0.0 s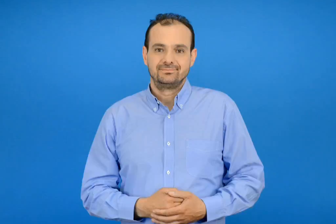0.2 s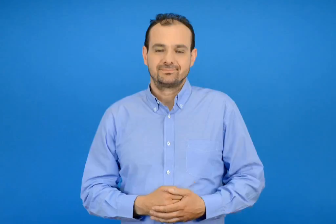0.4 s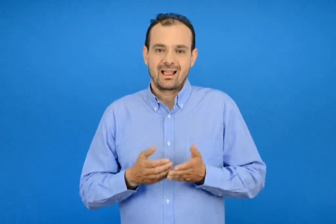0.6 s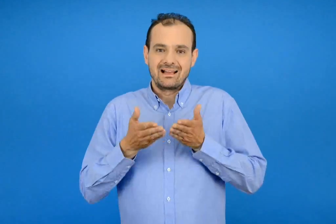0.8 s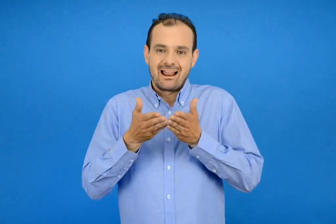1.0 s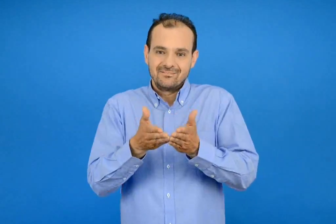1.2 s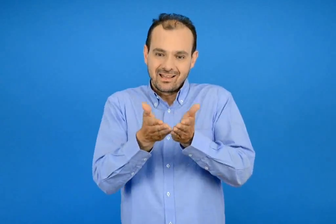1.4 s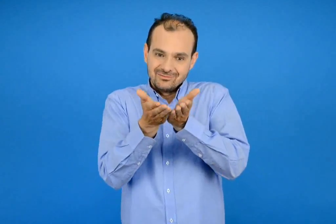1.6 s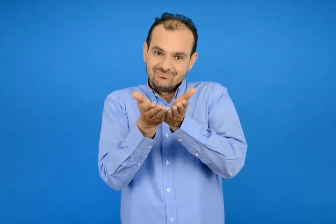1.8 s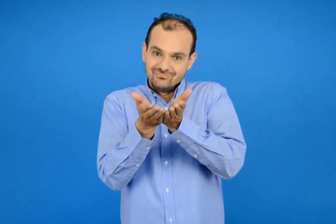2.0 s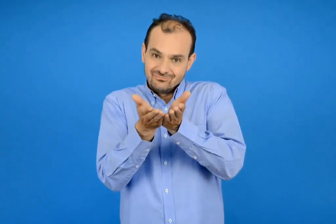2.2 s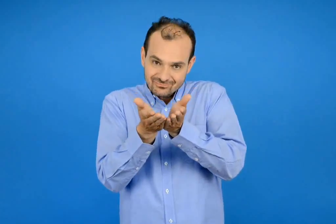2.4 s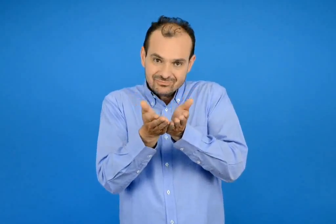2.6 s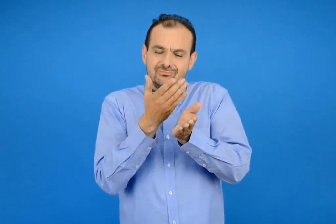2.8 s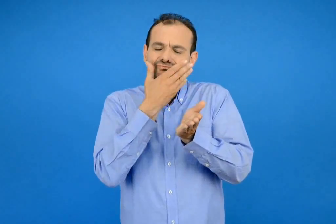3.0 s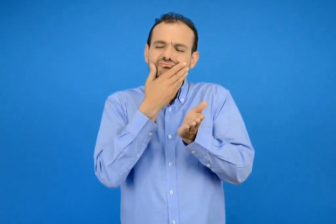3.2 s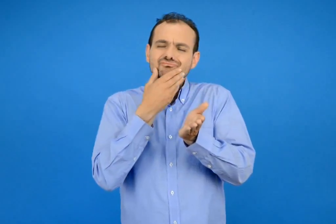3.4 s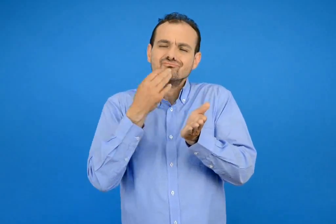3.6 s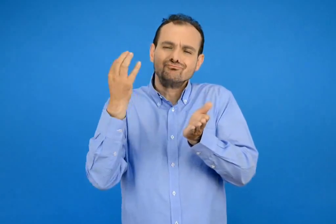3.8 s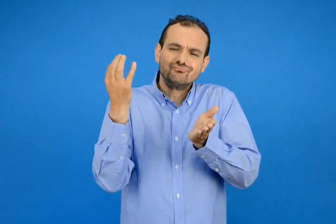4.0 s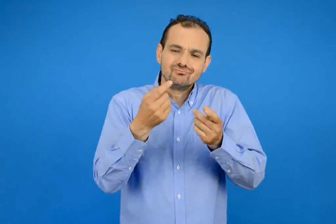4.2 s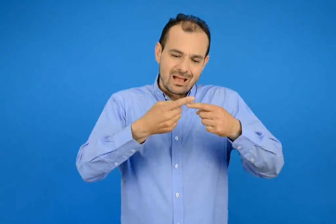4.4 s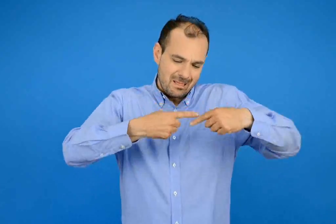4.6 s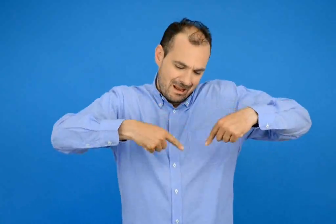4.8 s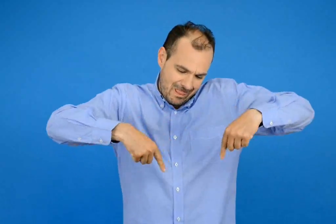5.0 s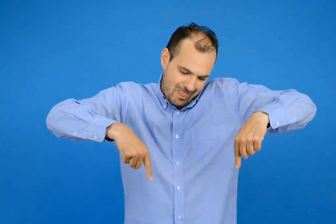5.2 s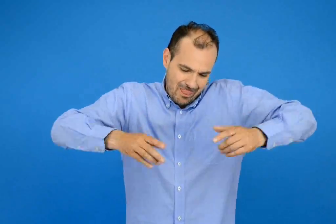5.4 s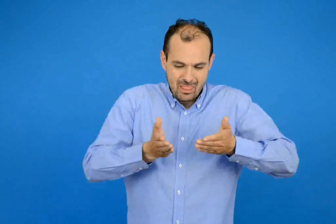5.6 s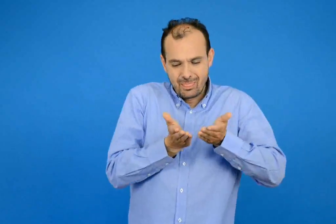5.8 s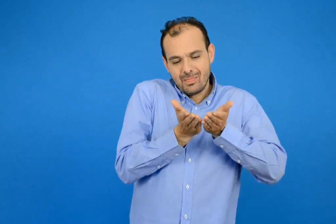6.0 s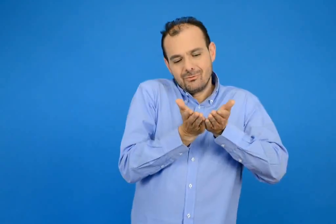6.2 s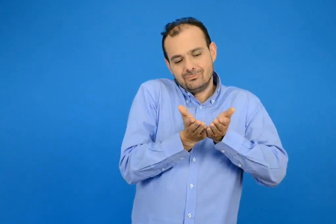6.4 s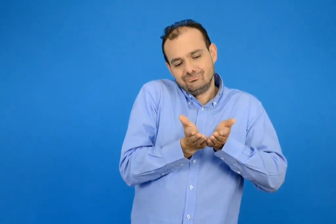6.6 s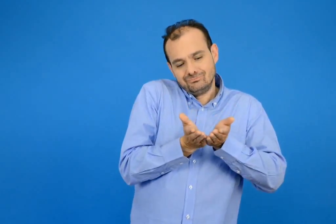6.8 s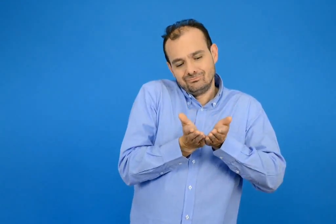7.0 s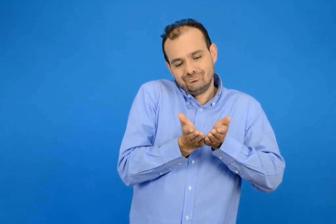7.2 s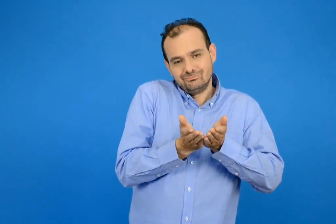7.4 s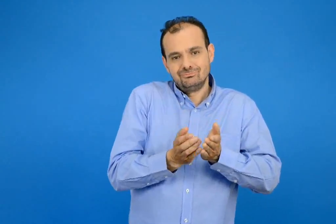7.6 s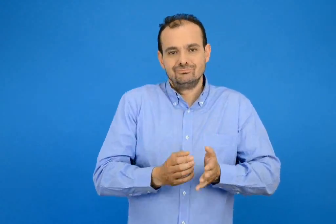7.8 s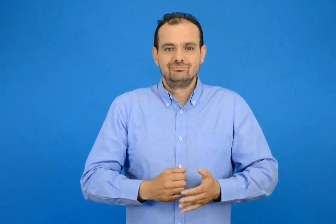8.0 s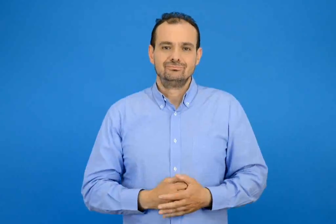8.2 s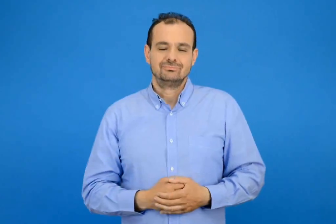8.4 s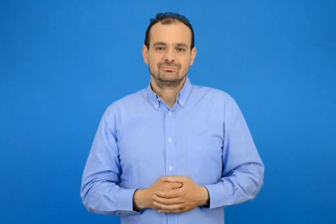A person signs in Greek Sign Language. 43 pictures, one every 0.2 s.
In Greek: το καραβάκι που έχουμε σε όμορφο λιμανάκι
